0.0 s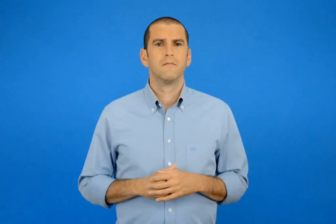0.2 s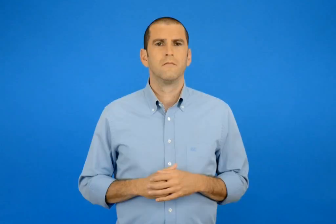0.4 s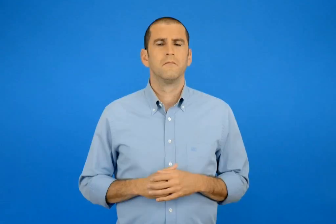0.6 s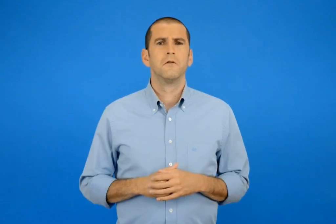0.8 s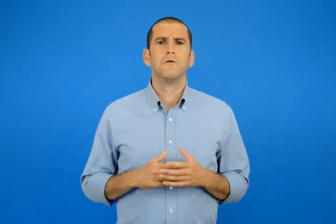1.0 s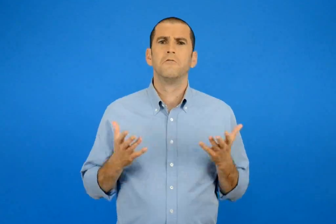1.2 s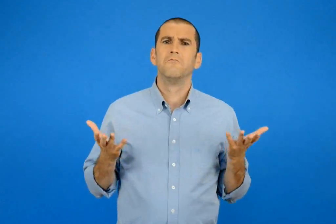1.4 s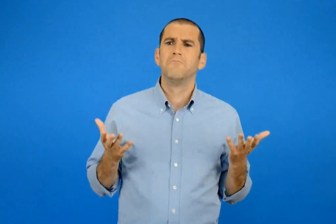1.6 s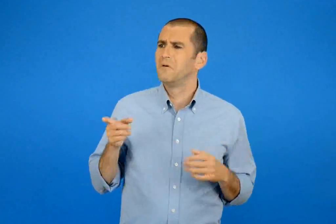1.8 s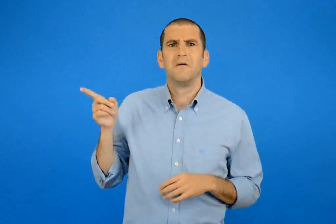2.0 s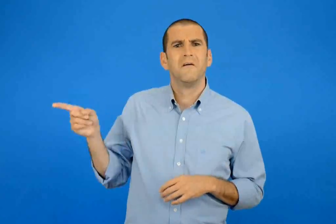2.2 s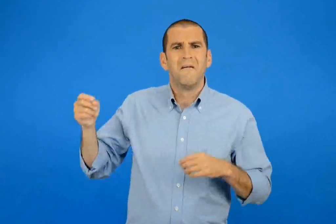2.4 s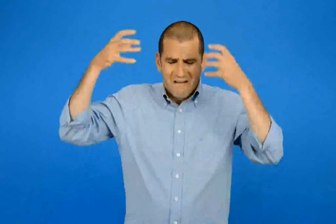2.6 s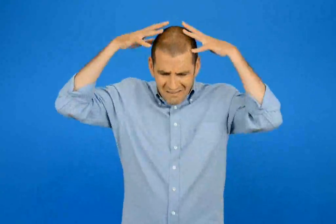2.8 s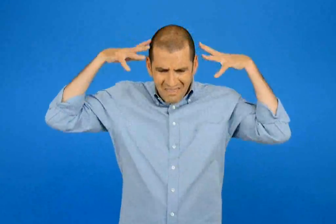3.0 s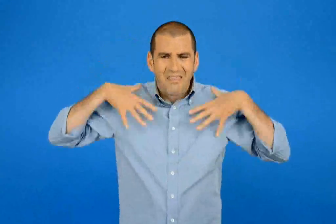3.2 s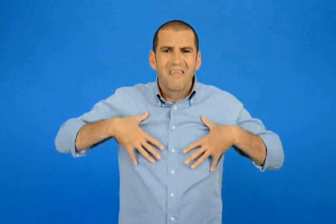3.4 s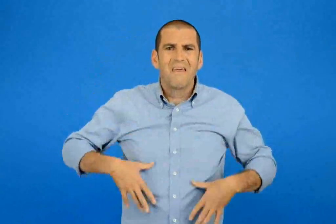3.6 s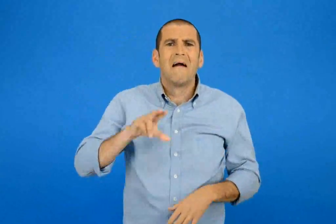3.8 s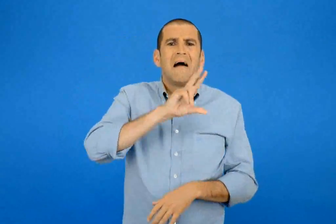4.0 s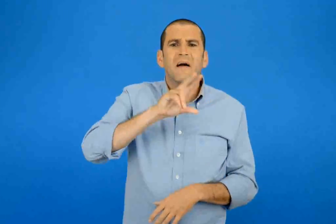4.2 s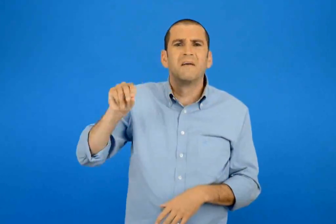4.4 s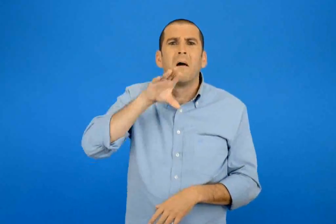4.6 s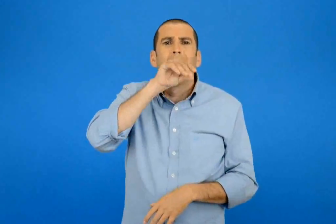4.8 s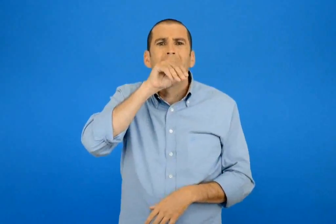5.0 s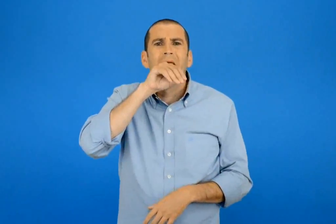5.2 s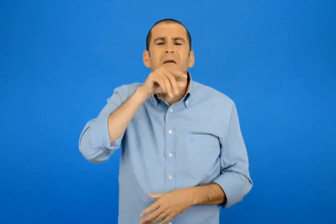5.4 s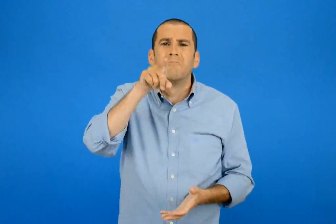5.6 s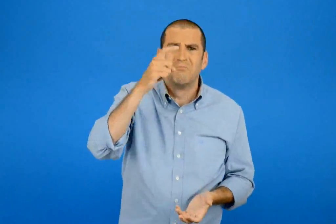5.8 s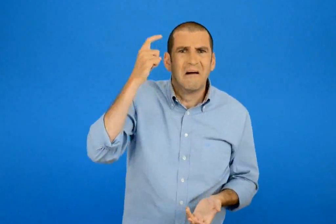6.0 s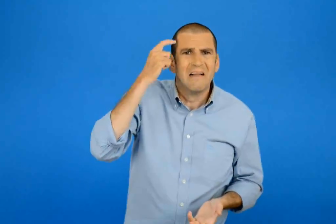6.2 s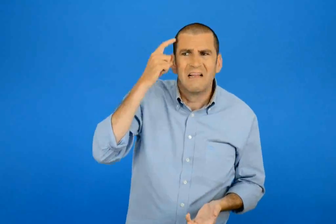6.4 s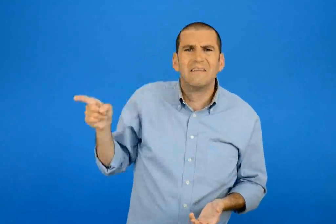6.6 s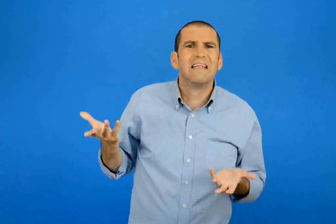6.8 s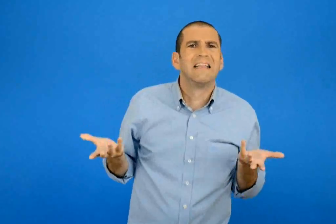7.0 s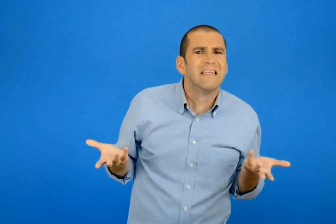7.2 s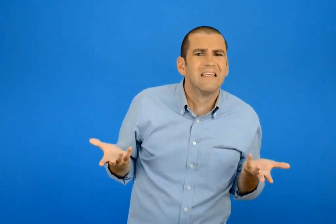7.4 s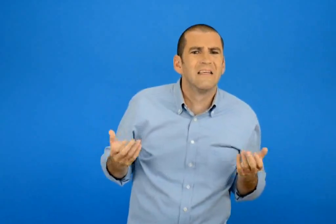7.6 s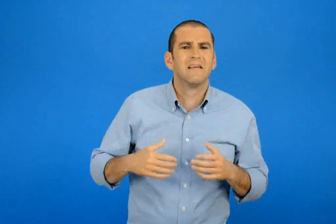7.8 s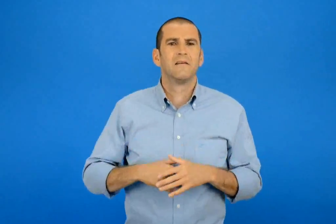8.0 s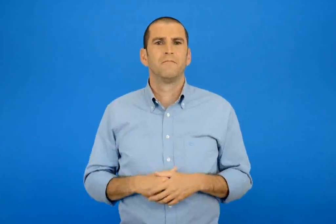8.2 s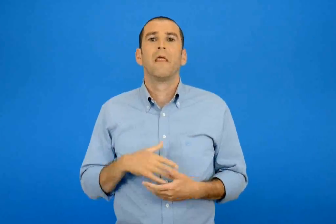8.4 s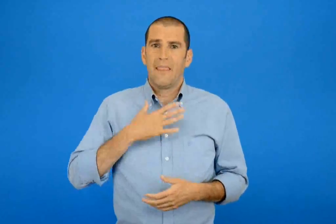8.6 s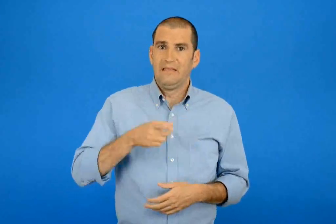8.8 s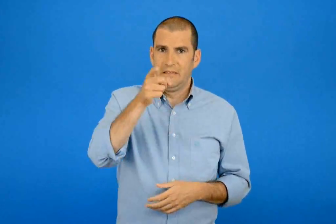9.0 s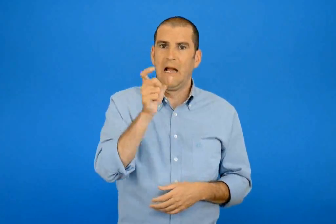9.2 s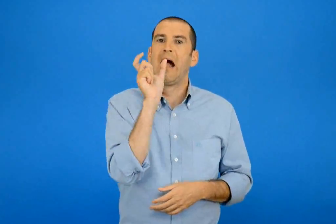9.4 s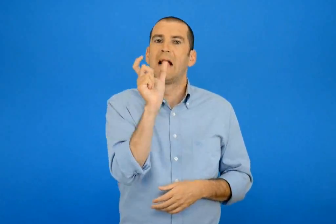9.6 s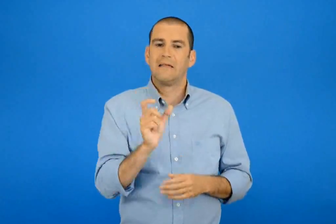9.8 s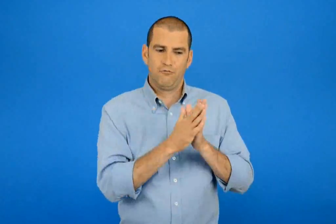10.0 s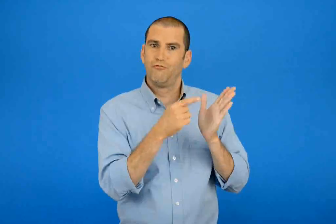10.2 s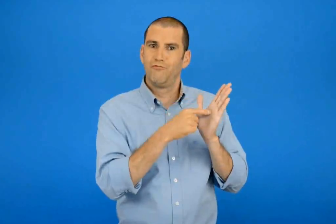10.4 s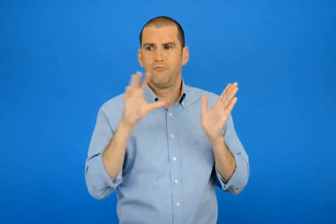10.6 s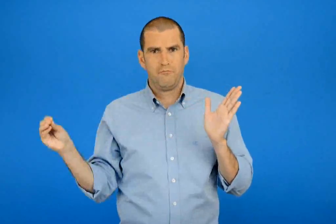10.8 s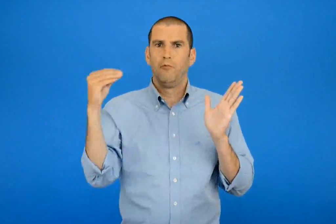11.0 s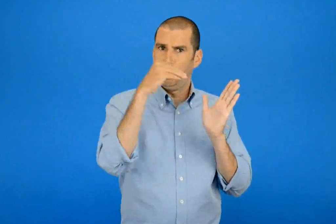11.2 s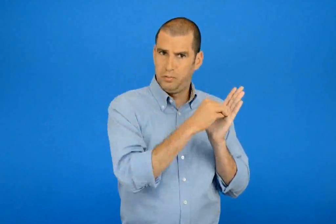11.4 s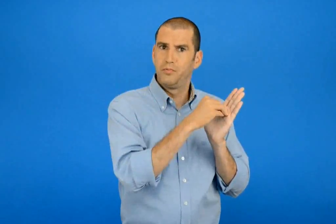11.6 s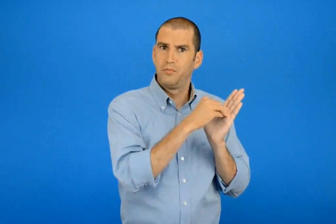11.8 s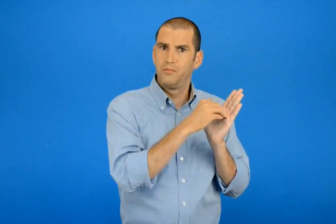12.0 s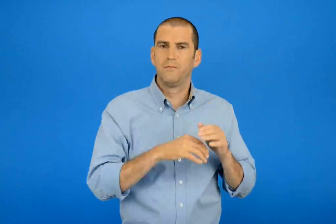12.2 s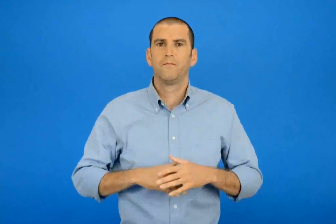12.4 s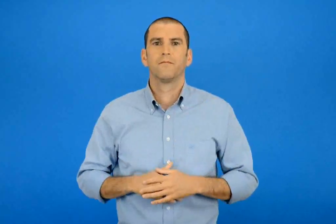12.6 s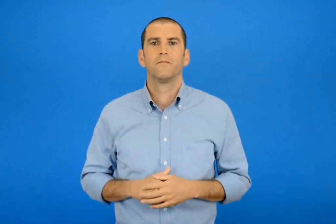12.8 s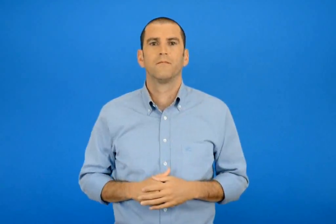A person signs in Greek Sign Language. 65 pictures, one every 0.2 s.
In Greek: ξέρεις τι σημαίνει η έκφραση με τα κόκκινα γράμματα ; θέλεις να την προσθέσεις στο λεξικό σου ;
